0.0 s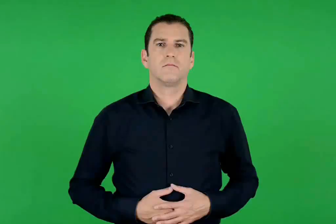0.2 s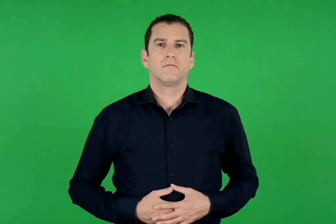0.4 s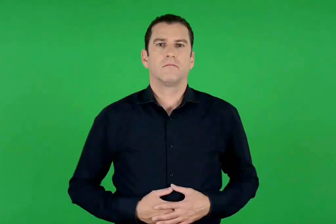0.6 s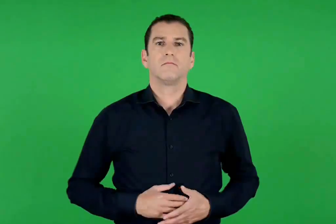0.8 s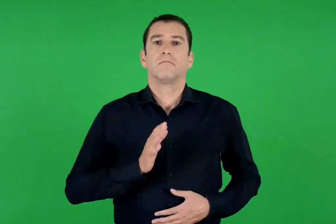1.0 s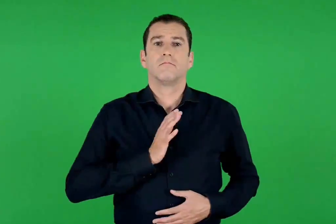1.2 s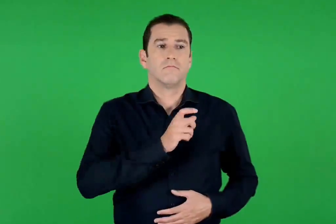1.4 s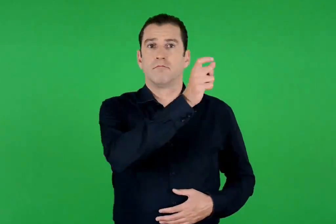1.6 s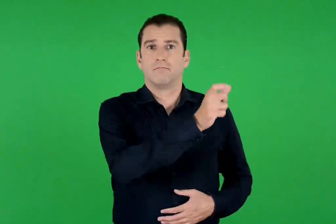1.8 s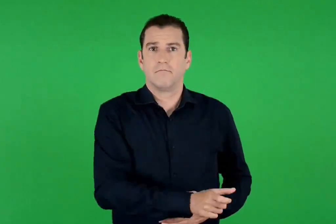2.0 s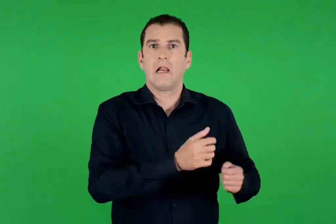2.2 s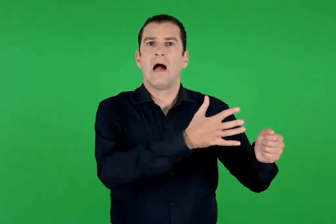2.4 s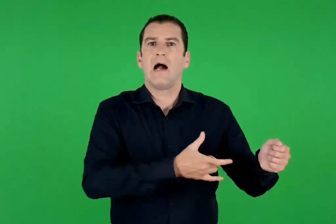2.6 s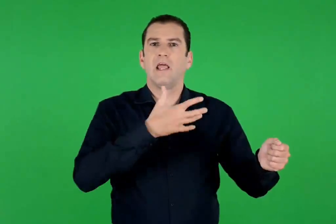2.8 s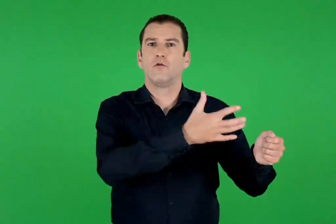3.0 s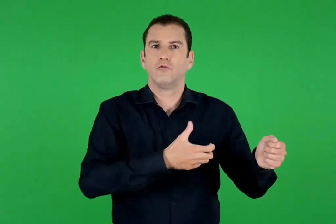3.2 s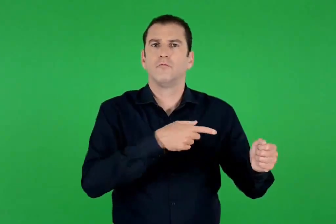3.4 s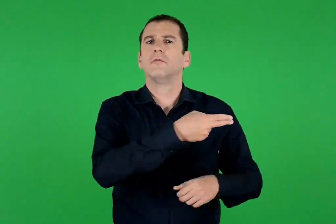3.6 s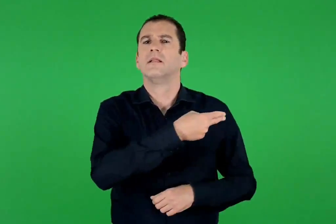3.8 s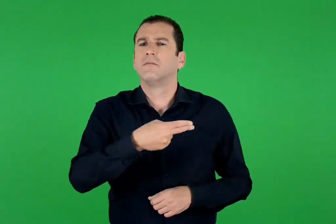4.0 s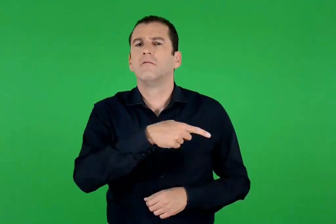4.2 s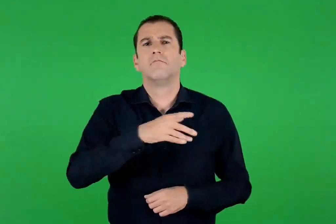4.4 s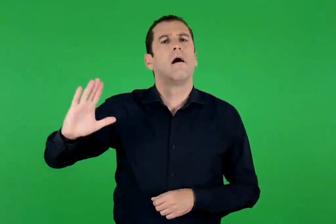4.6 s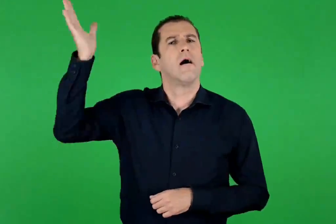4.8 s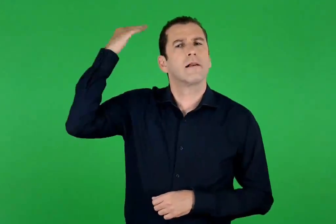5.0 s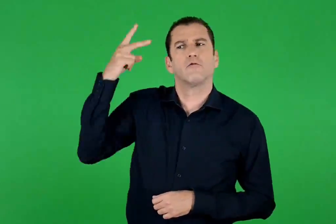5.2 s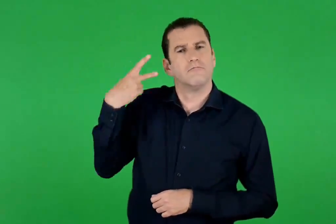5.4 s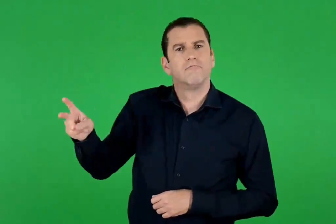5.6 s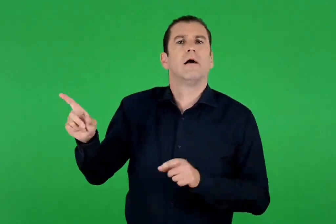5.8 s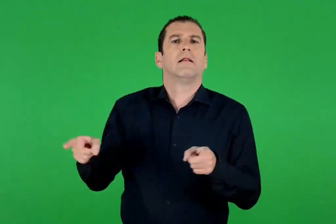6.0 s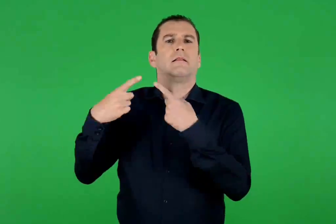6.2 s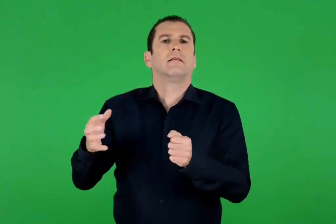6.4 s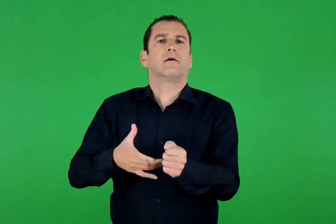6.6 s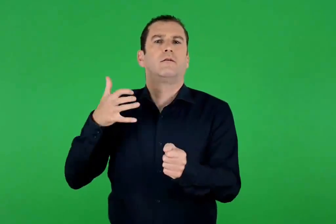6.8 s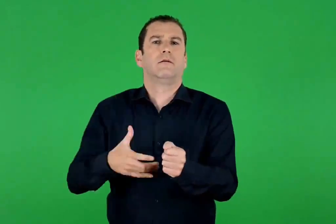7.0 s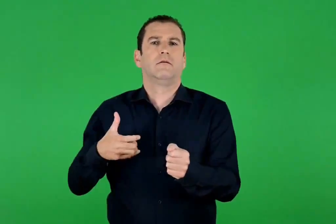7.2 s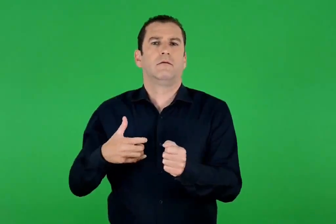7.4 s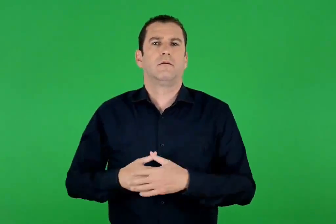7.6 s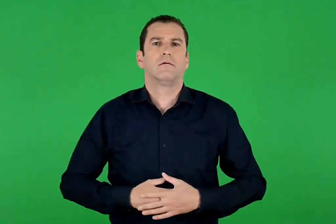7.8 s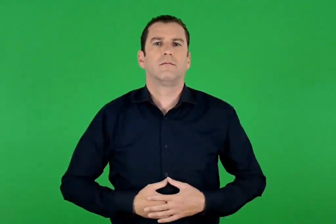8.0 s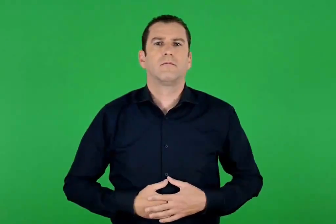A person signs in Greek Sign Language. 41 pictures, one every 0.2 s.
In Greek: αοιδός αρχαίος τραγουδιστής
